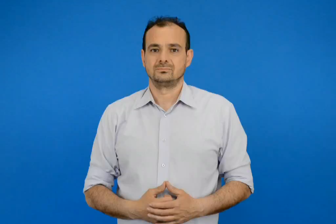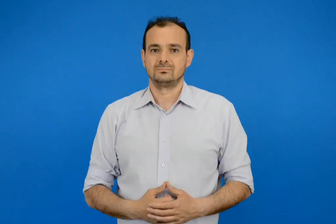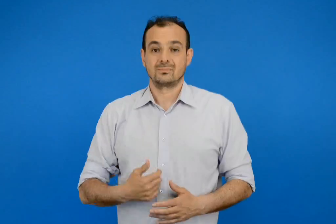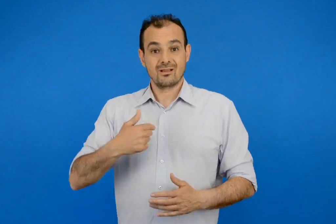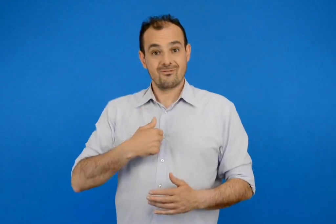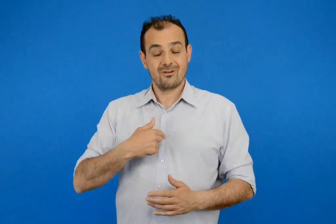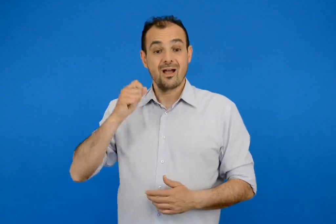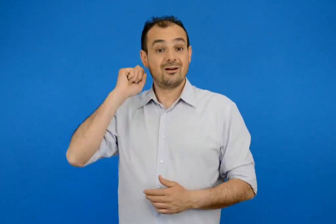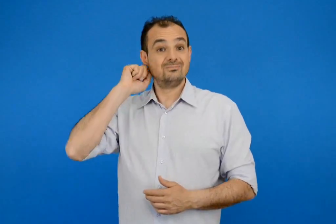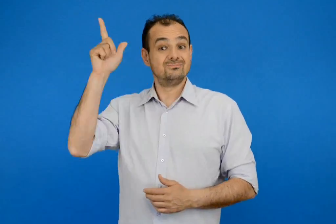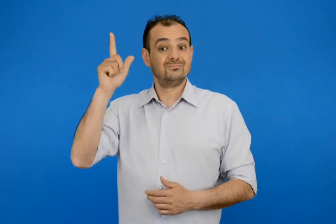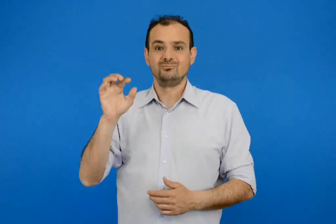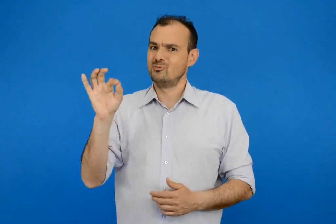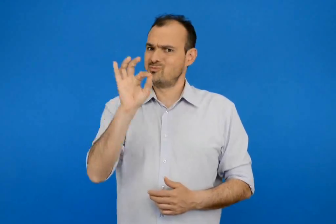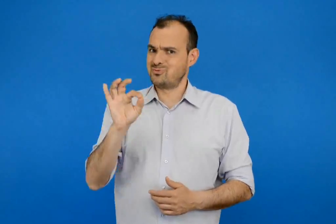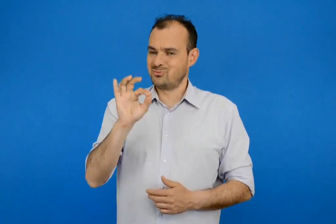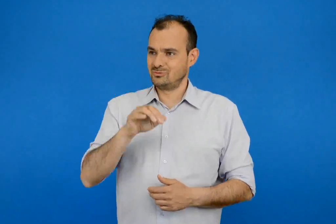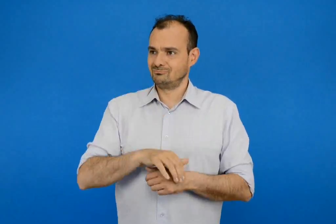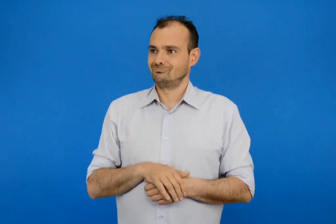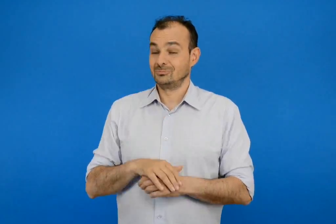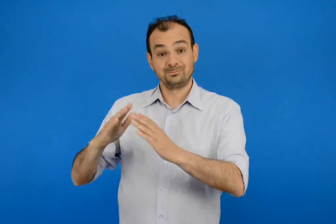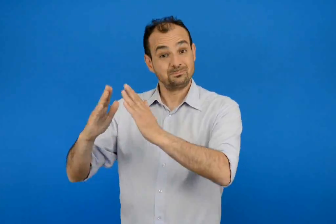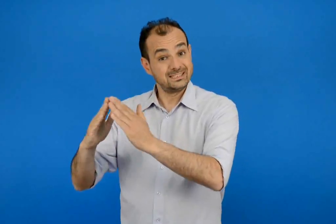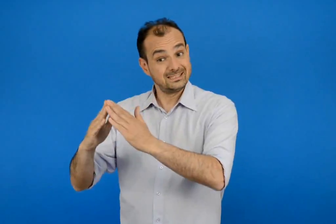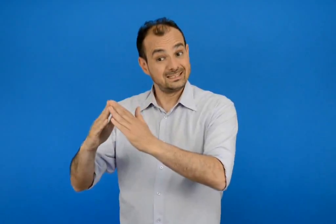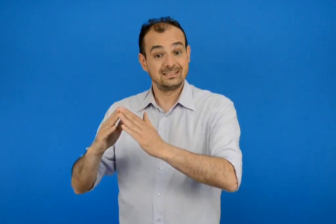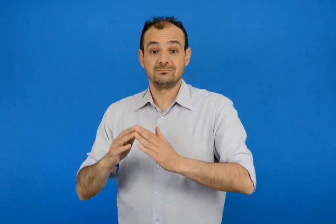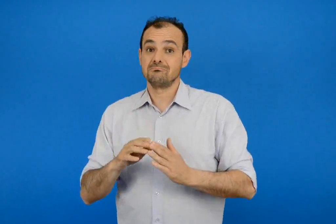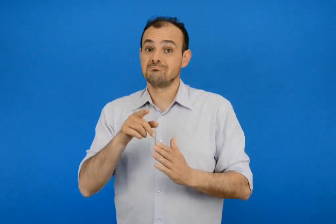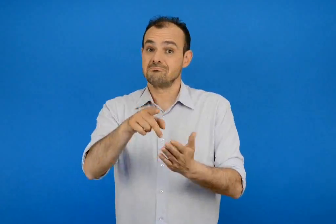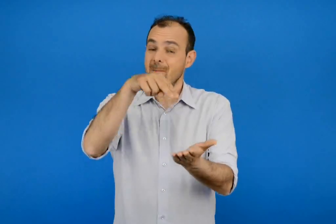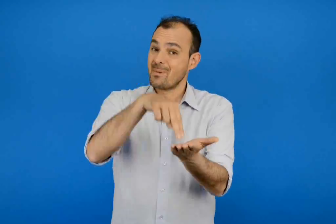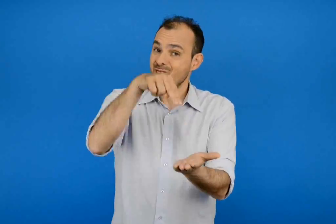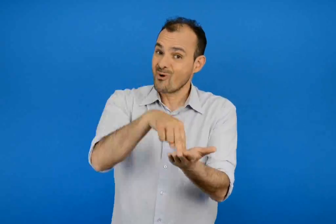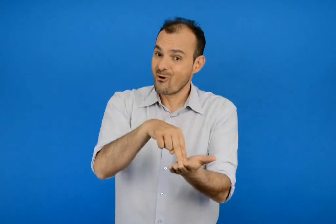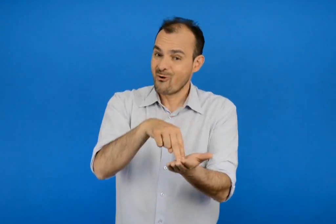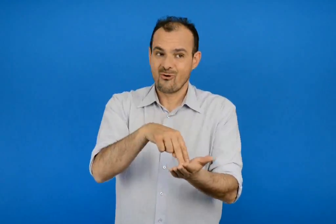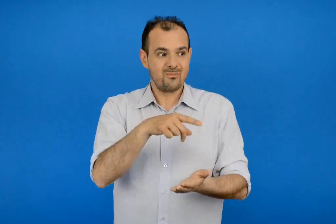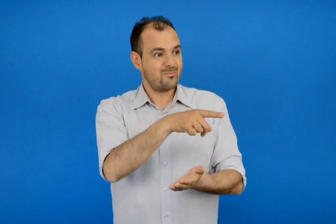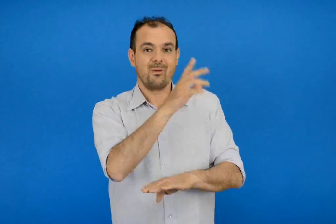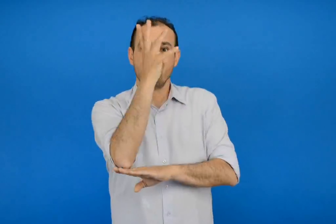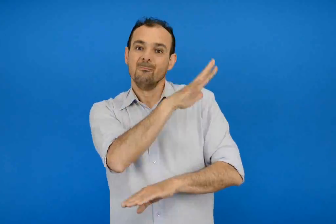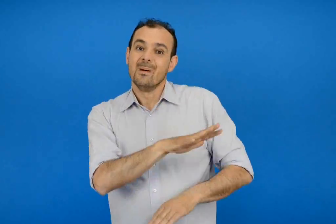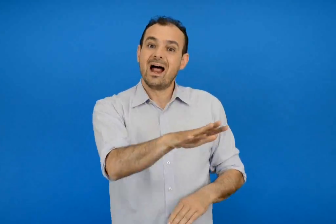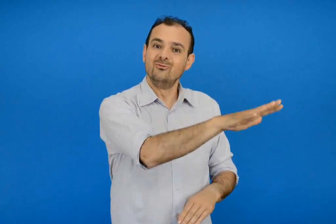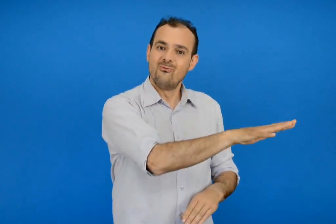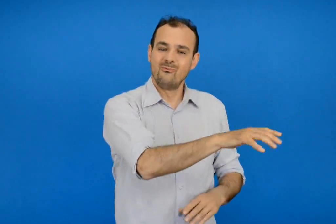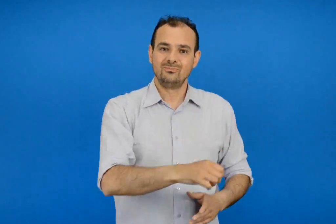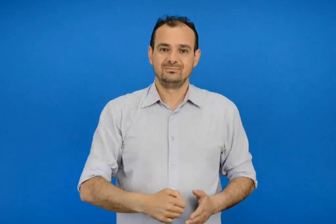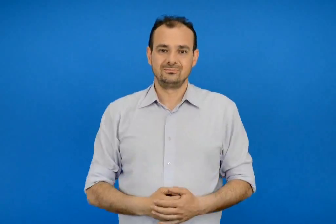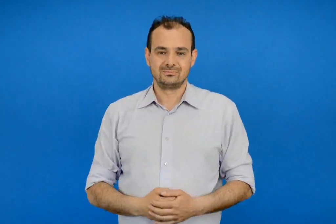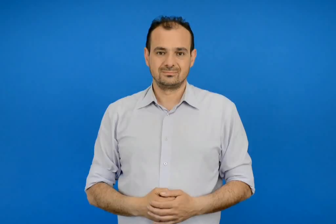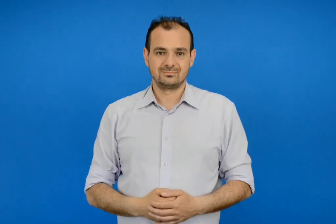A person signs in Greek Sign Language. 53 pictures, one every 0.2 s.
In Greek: που θα γιορτάσω στο σπίτι στον παιδότοπο στο πάρκο
